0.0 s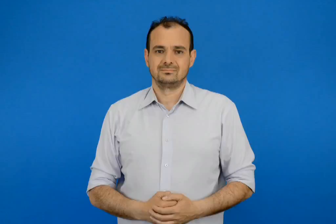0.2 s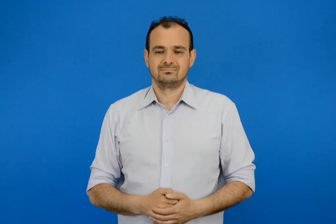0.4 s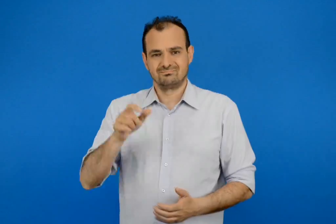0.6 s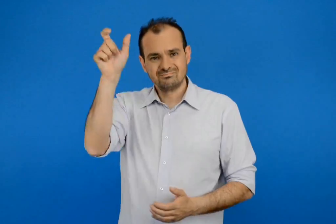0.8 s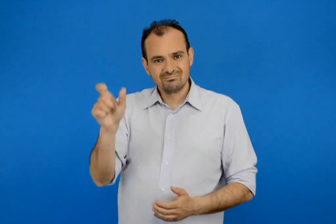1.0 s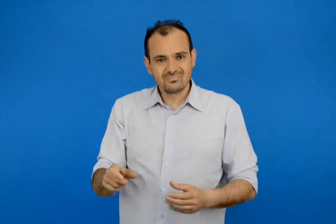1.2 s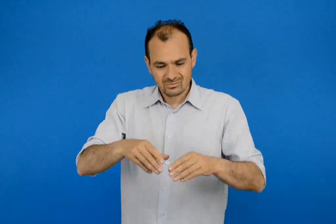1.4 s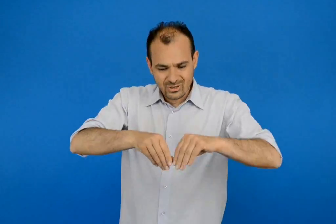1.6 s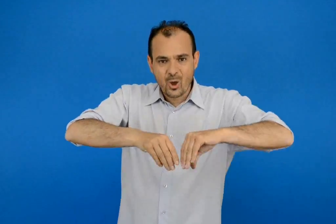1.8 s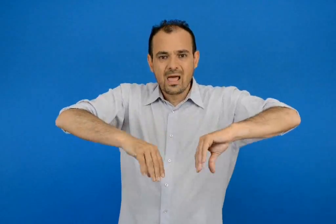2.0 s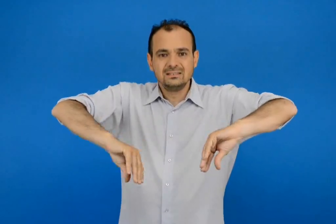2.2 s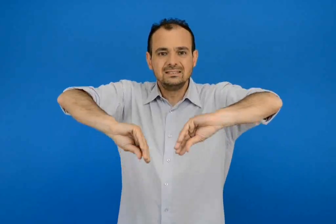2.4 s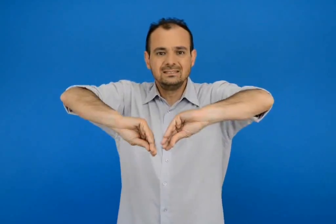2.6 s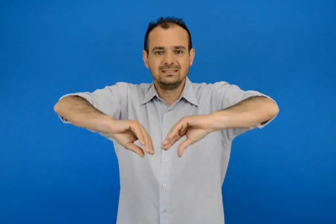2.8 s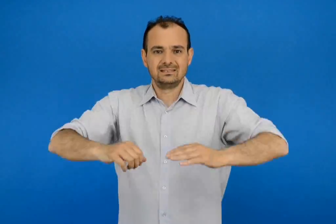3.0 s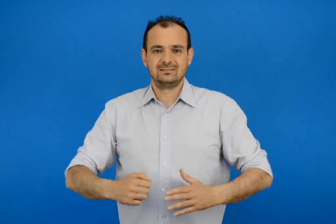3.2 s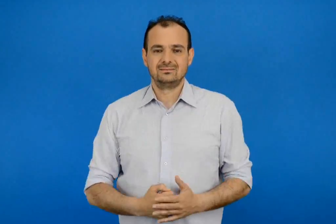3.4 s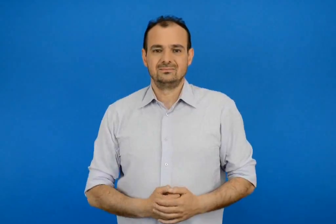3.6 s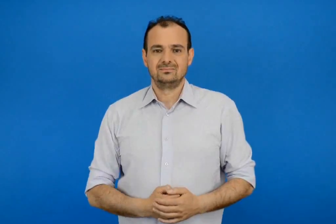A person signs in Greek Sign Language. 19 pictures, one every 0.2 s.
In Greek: αγγειοπλάστης
